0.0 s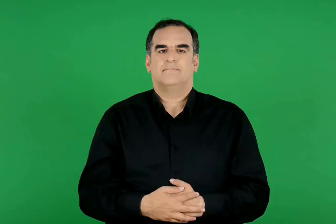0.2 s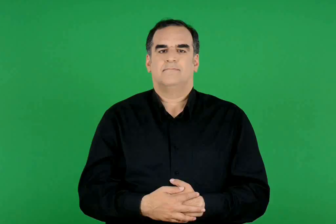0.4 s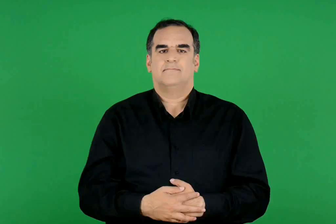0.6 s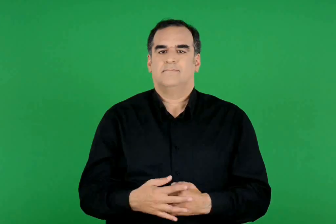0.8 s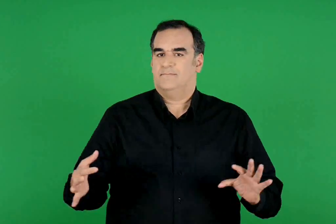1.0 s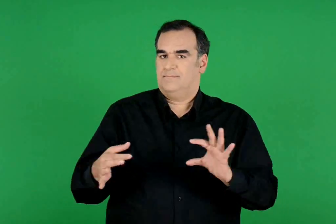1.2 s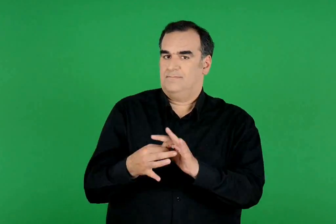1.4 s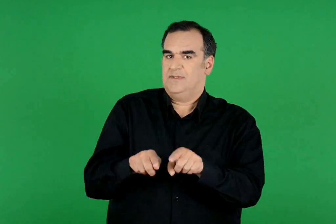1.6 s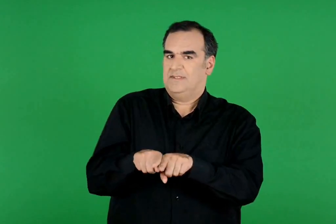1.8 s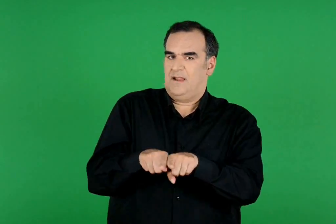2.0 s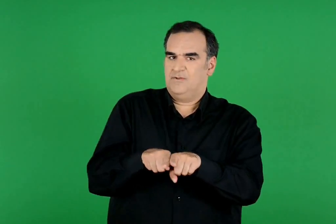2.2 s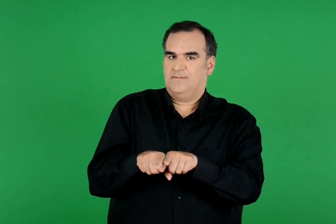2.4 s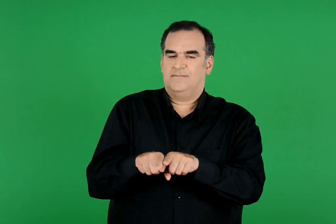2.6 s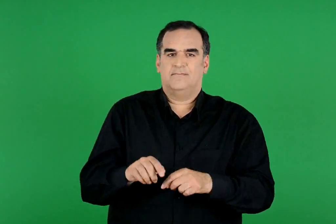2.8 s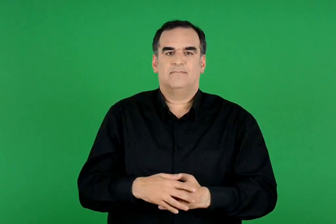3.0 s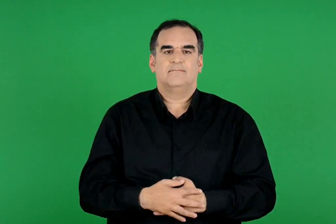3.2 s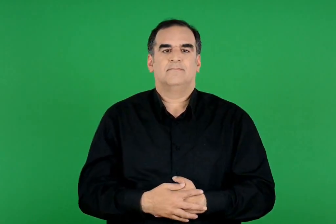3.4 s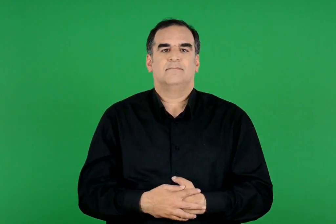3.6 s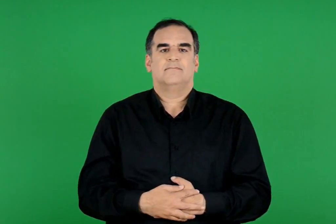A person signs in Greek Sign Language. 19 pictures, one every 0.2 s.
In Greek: συναδέλφωση
